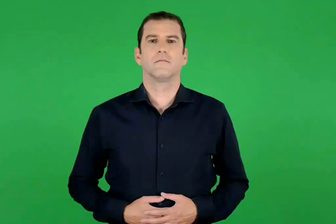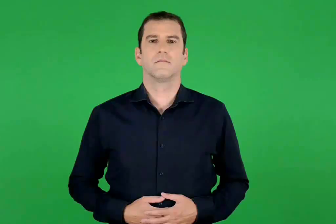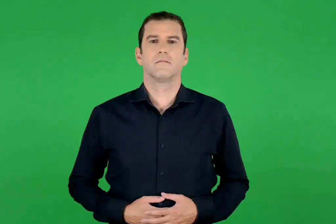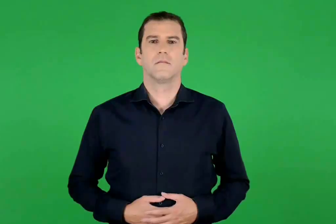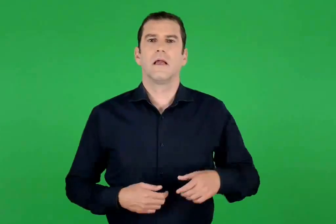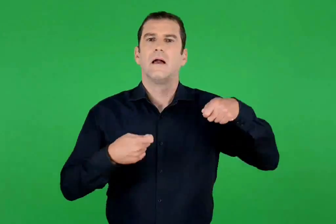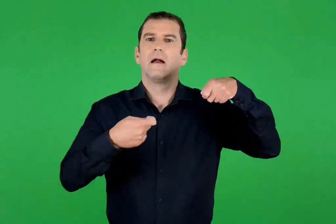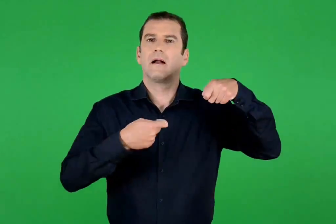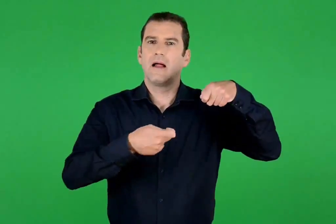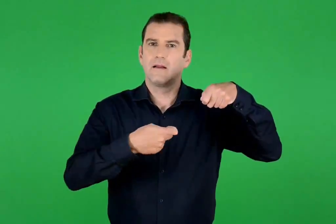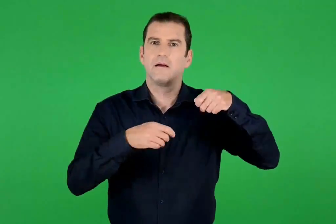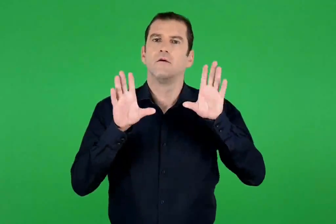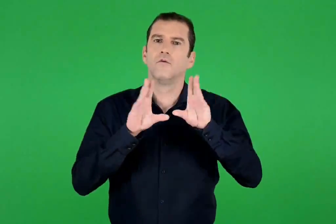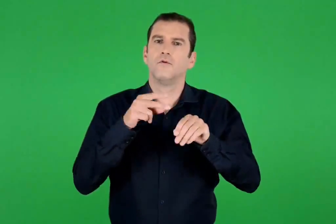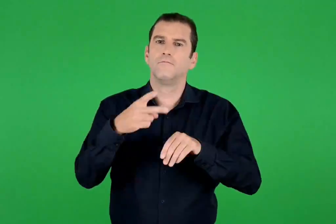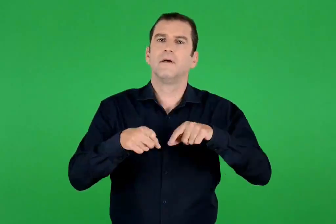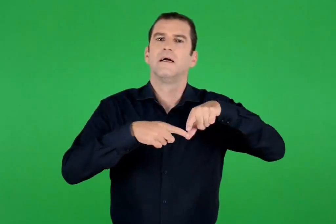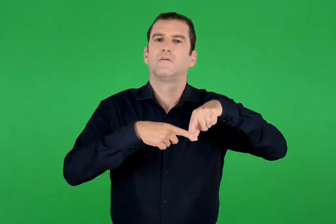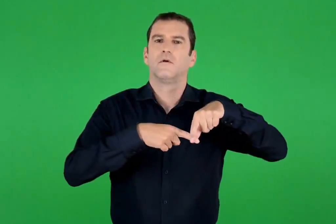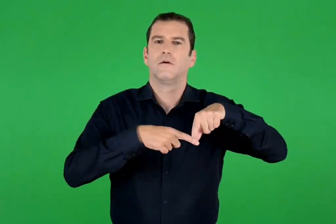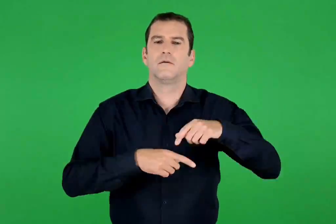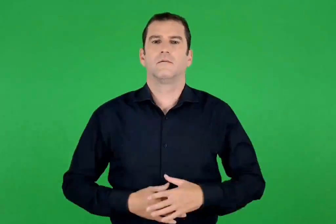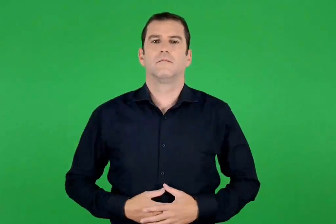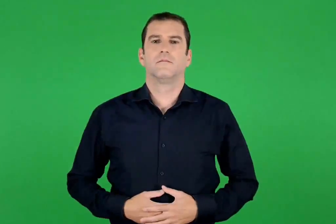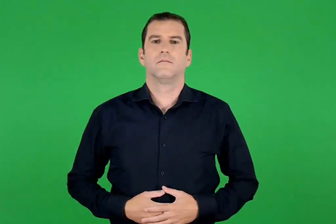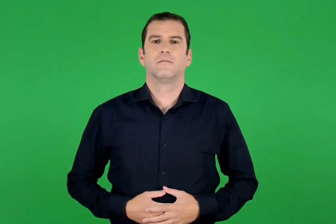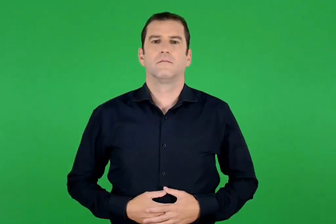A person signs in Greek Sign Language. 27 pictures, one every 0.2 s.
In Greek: χριστουγεννιάτικα κάλαντα
